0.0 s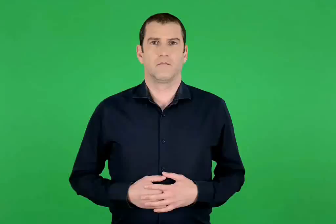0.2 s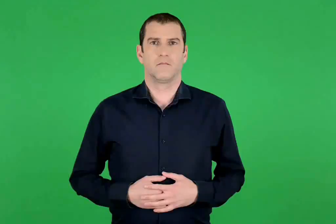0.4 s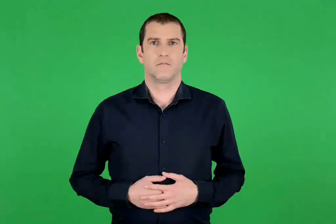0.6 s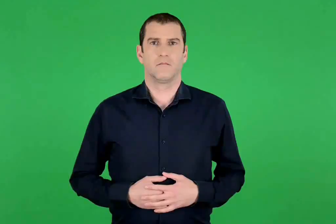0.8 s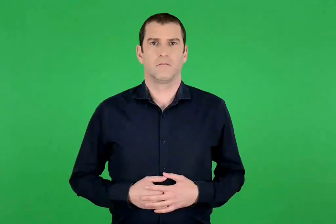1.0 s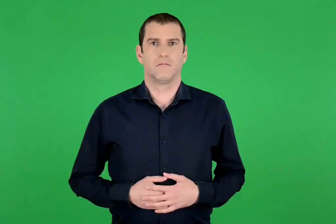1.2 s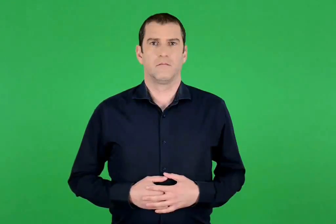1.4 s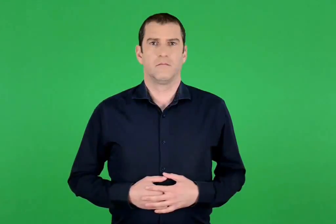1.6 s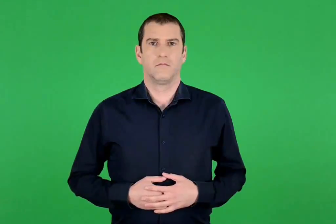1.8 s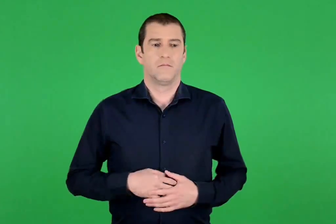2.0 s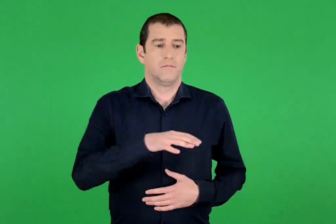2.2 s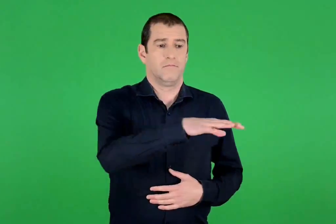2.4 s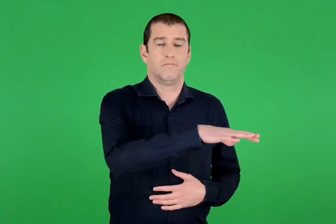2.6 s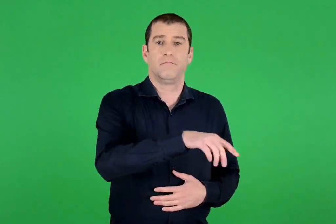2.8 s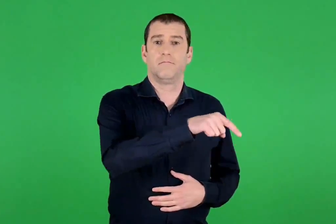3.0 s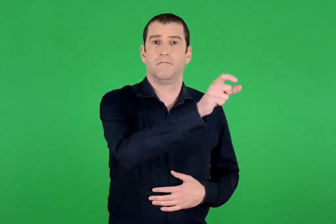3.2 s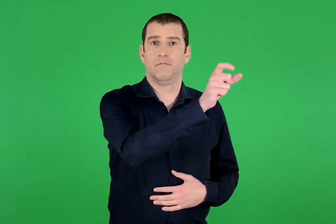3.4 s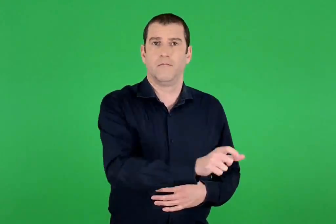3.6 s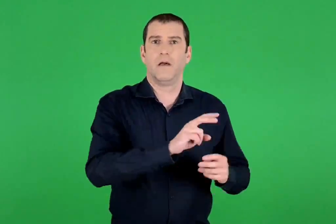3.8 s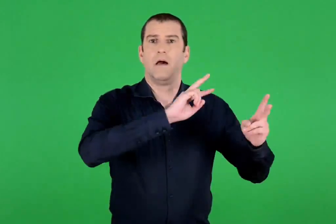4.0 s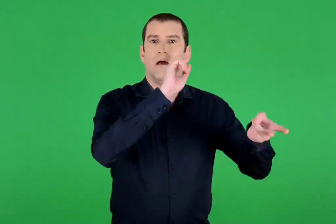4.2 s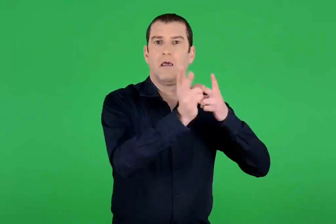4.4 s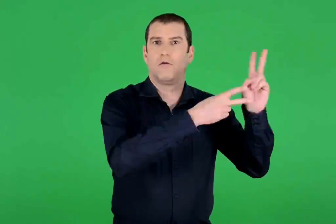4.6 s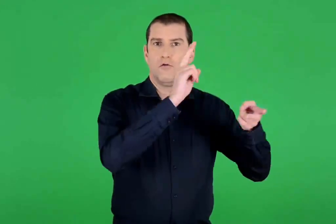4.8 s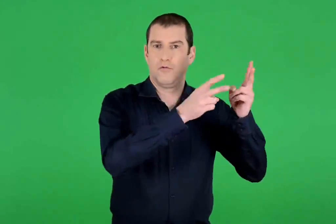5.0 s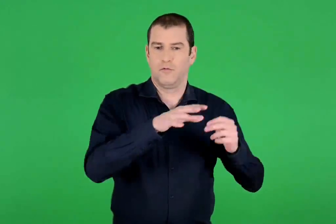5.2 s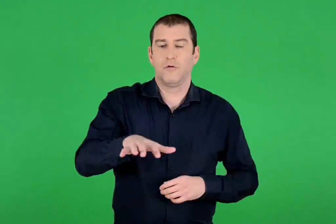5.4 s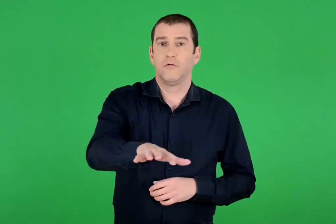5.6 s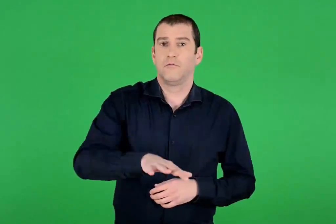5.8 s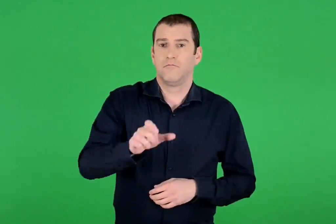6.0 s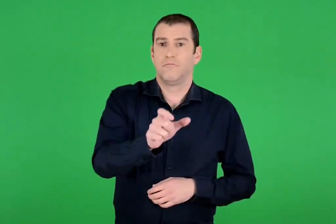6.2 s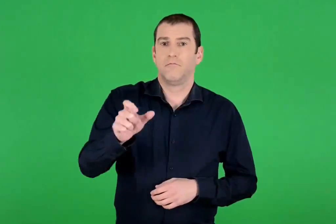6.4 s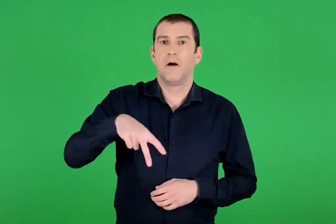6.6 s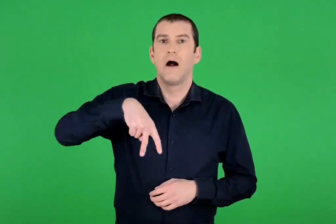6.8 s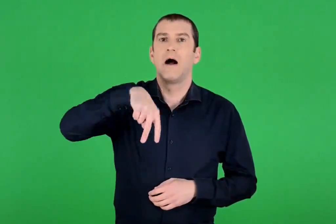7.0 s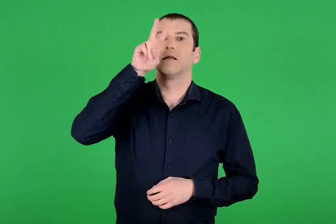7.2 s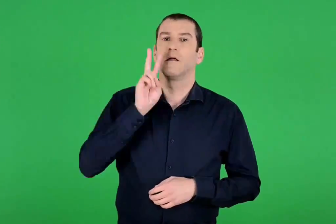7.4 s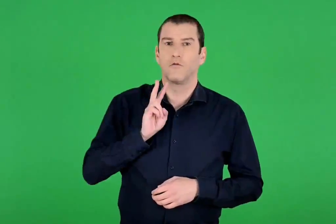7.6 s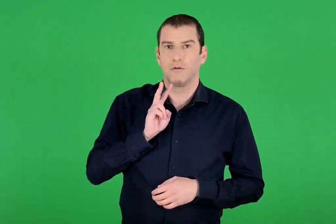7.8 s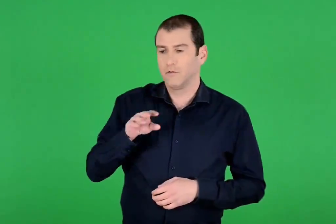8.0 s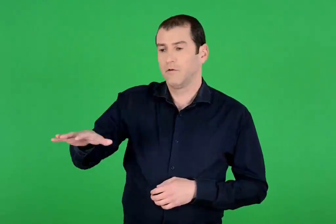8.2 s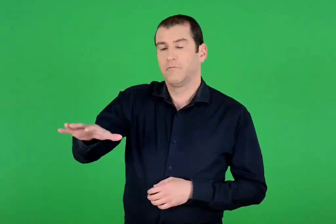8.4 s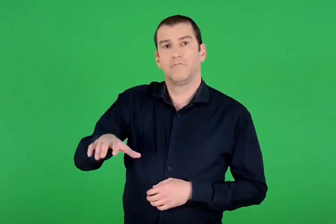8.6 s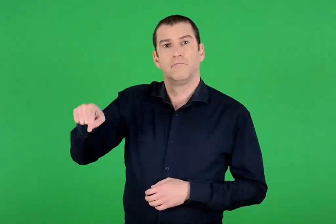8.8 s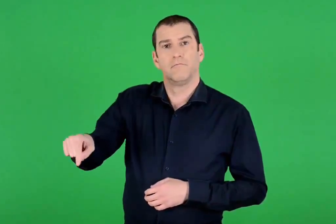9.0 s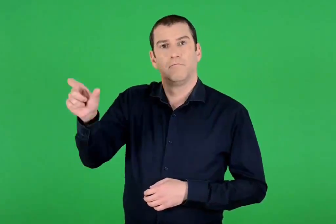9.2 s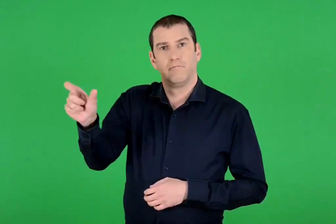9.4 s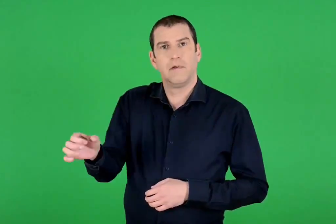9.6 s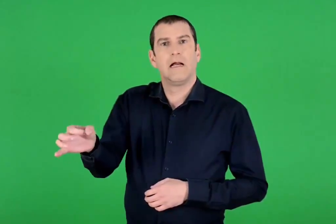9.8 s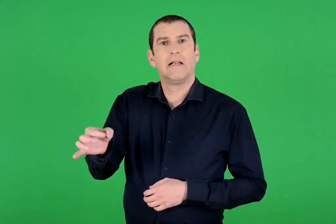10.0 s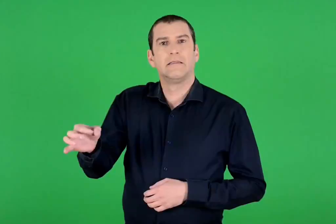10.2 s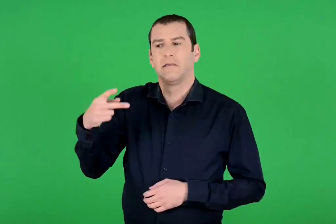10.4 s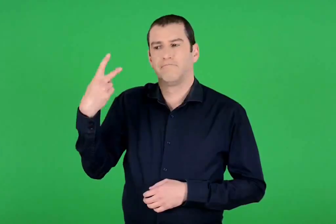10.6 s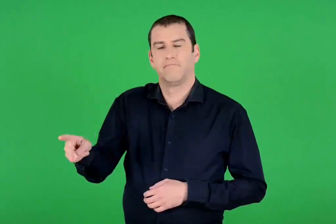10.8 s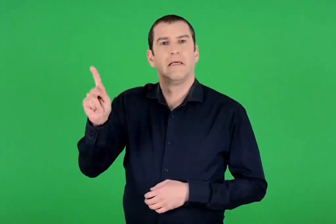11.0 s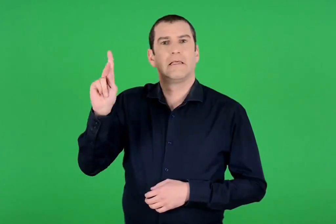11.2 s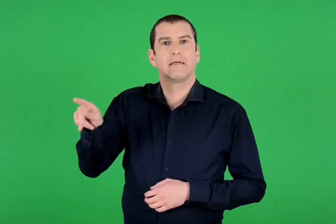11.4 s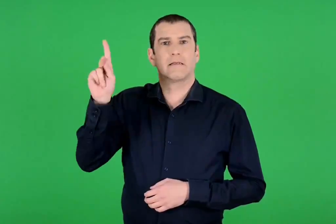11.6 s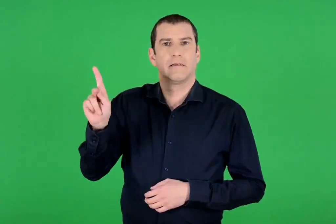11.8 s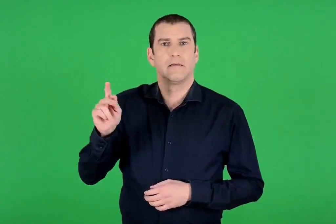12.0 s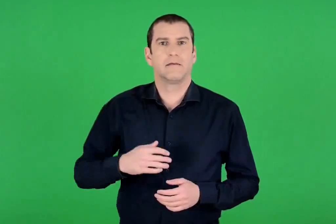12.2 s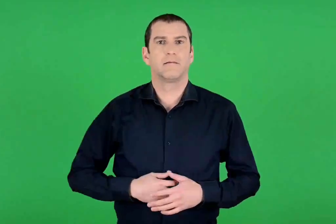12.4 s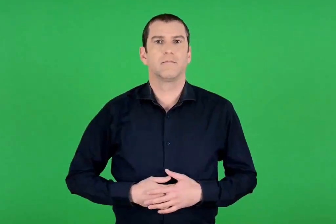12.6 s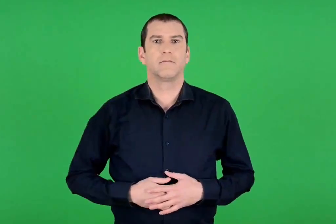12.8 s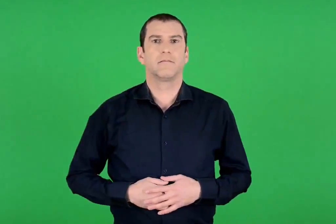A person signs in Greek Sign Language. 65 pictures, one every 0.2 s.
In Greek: στον αίολο , στους λαιστρυγόνες και στο νησί της κίρκης
